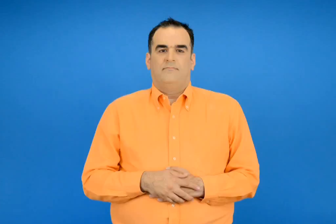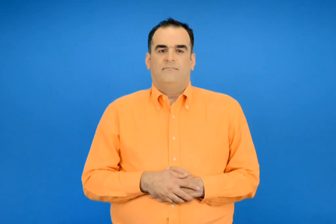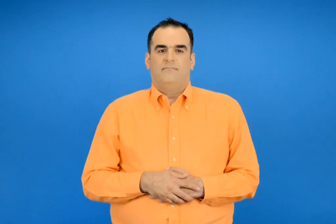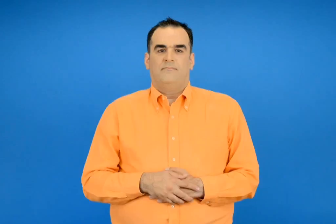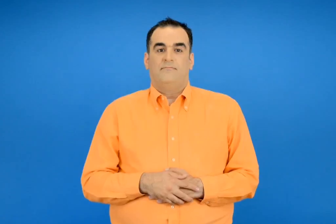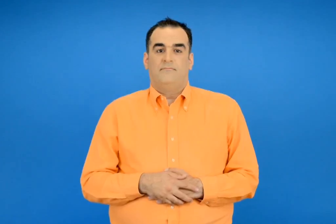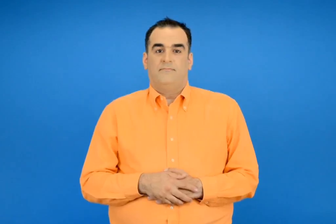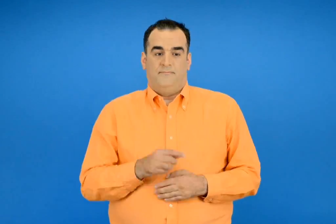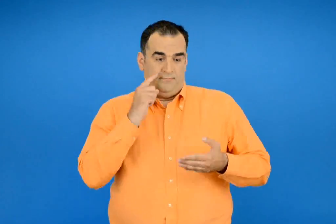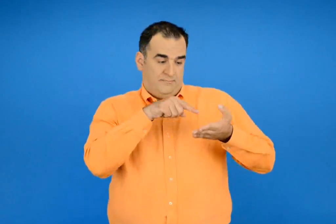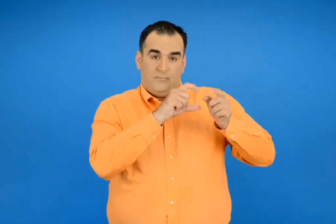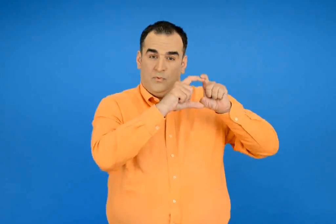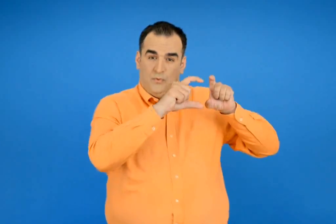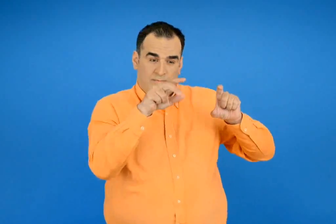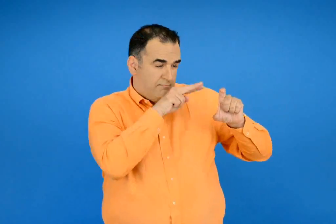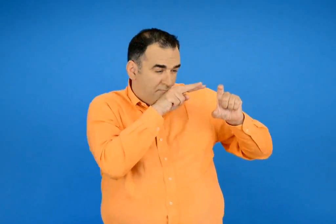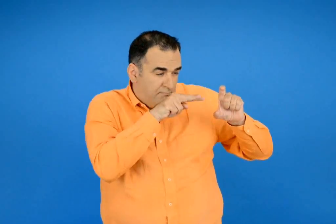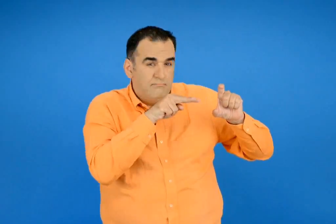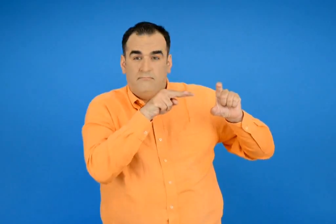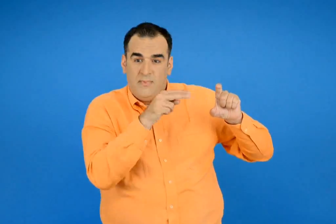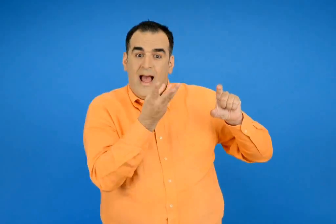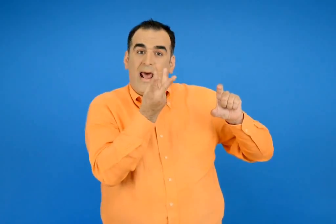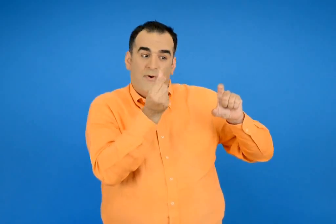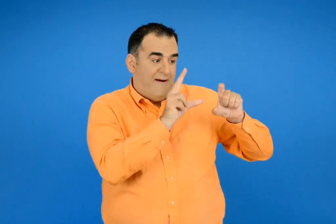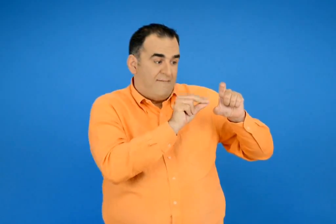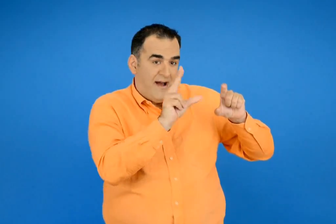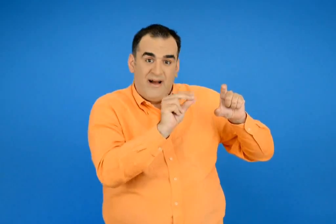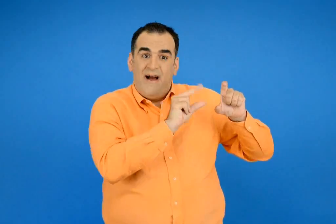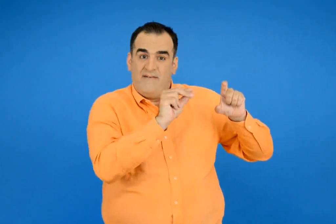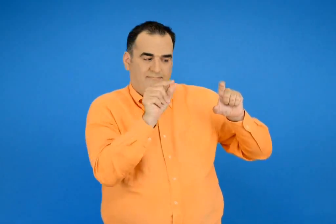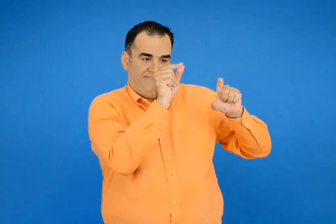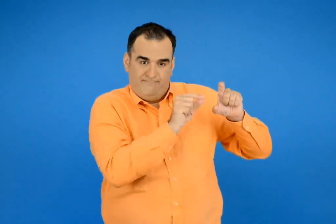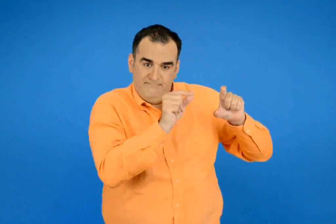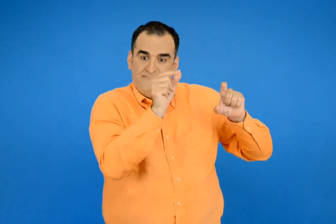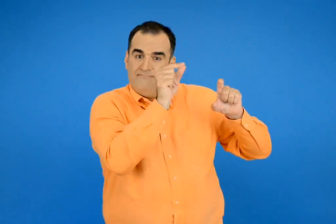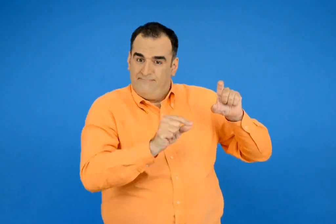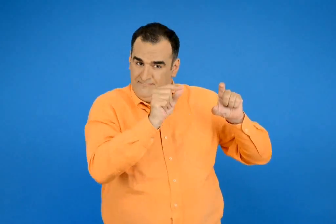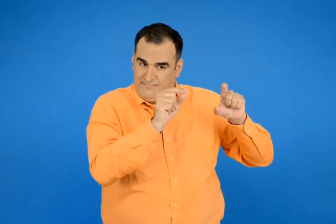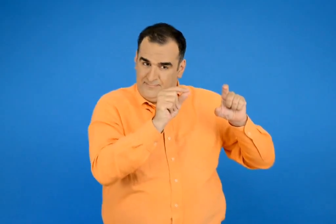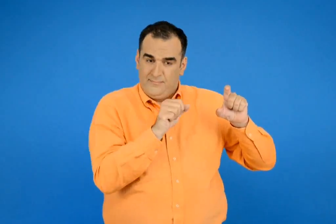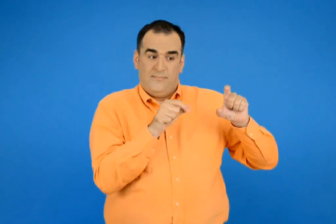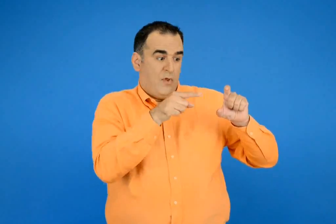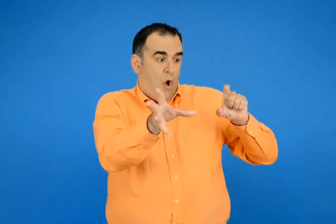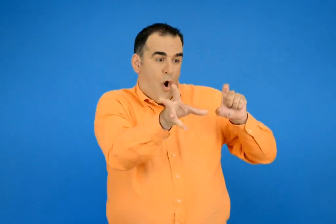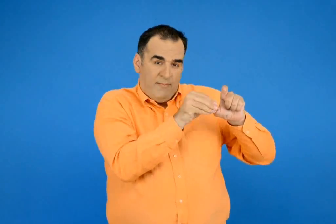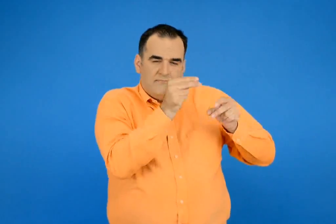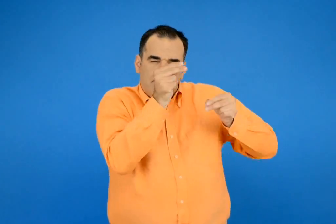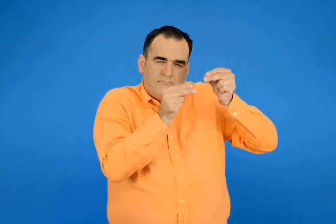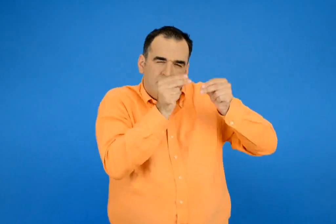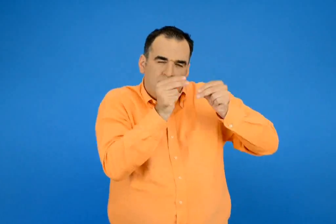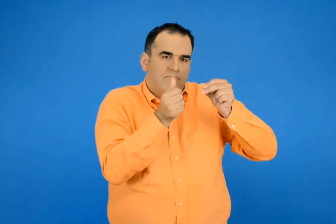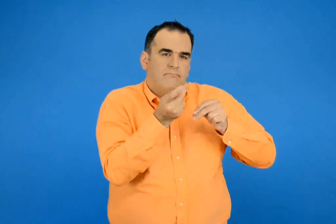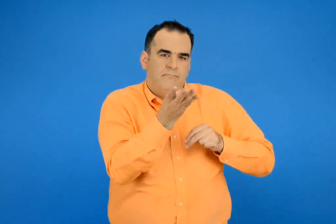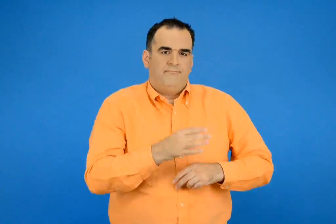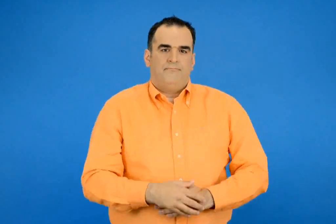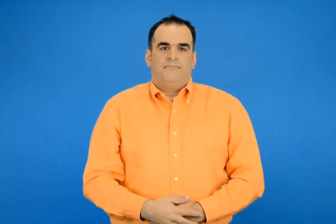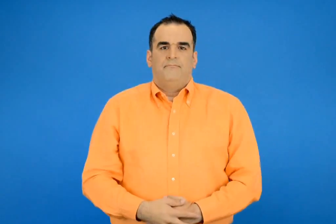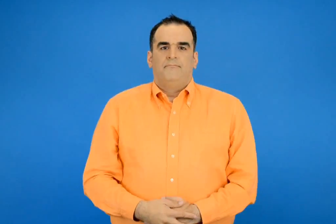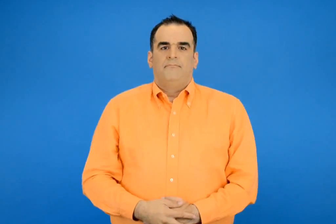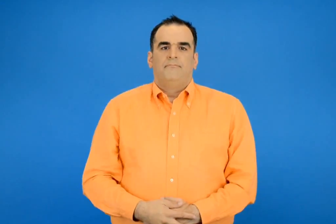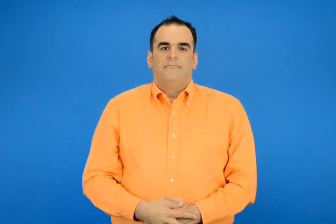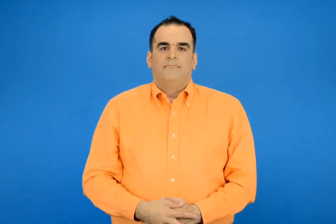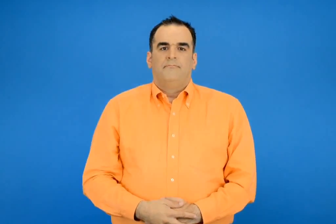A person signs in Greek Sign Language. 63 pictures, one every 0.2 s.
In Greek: παρατηρώ προσεχτικά κυκλώνω τους αριθμούς που επαναλαμβάνονται το στοιχείο του μοτίβου μετά υπολογίζω την αξία ολοκλήρου του μοτίβου
